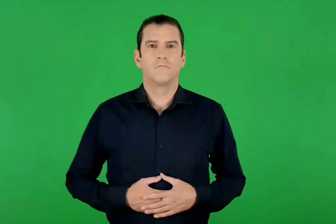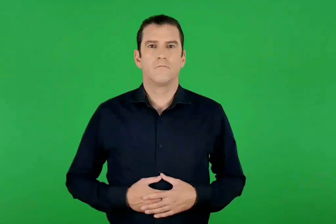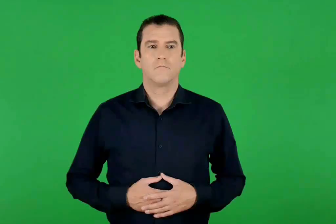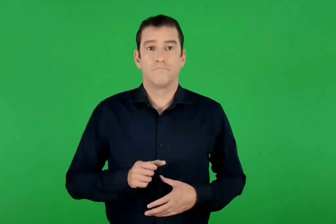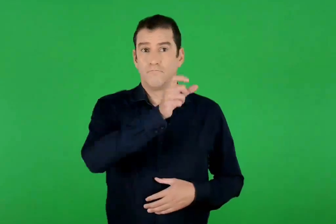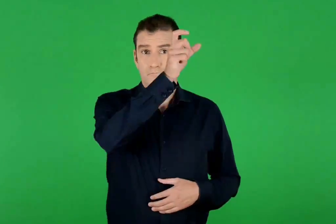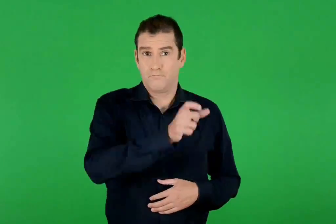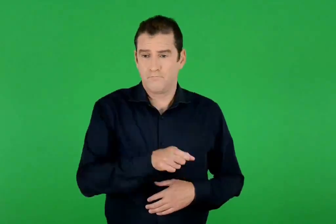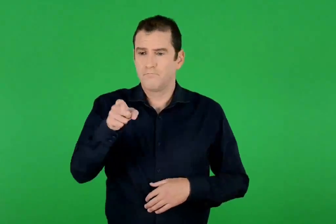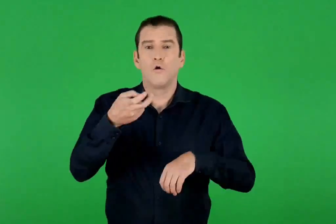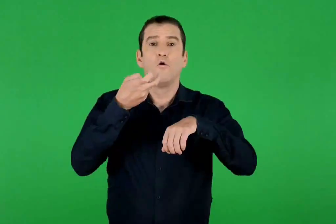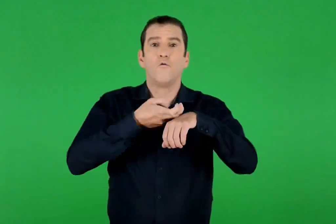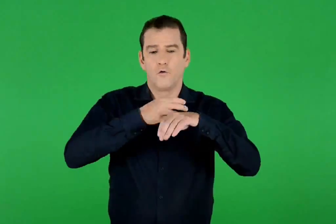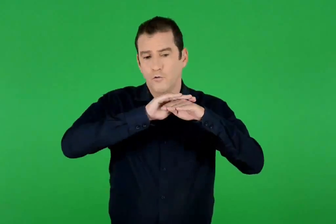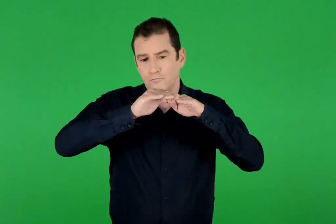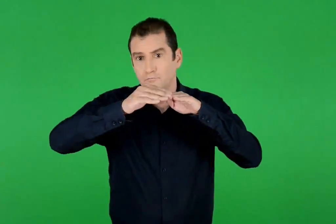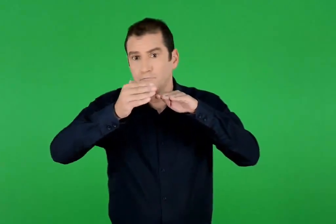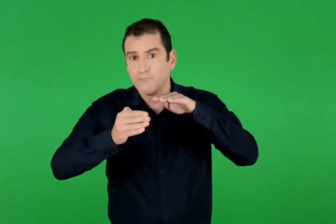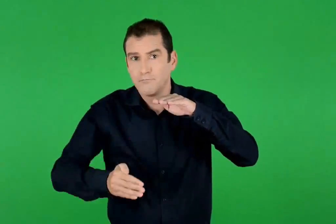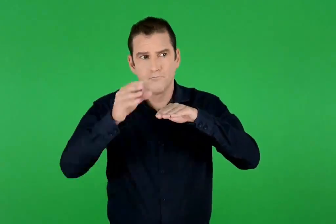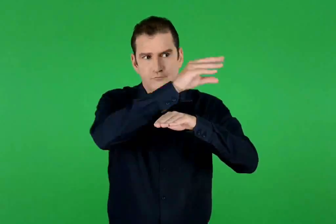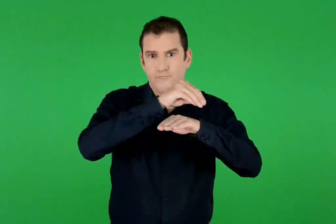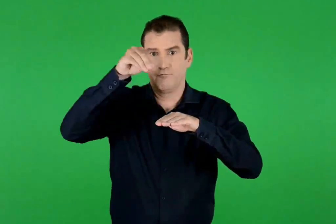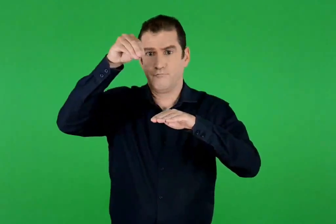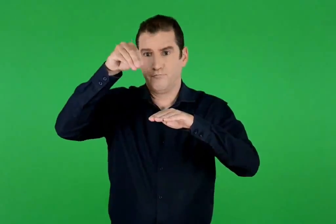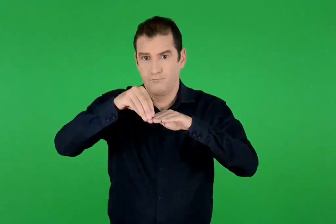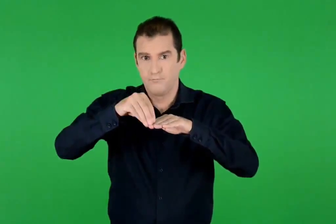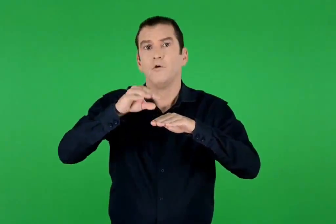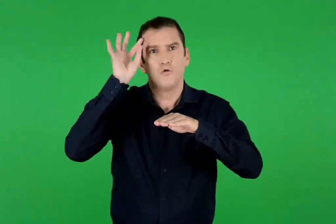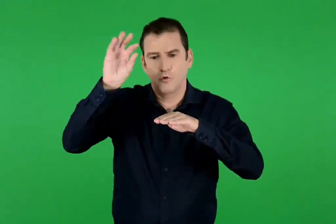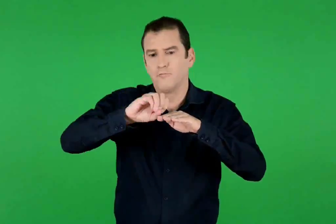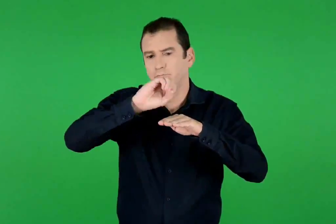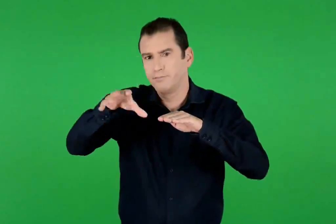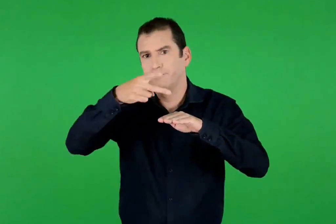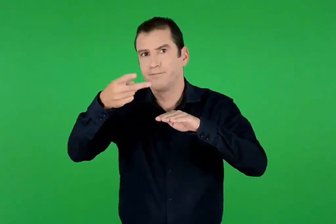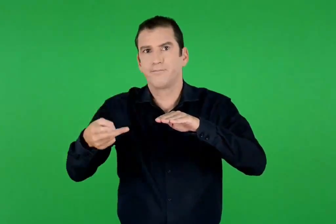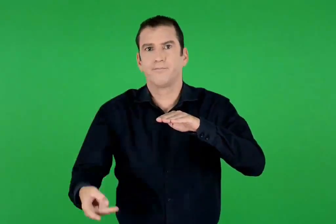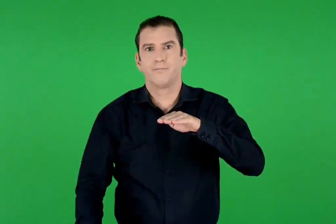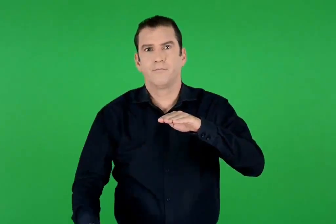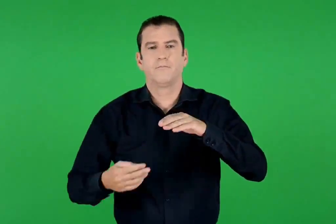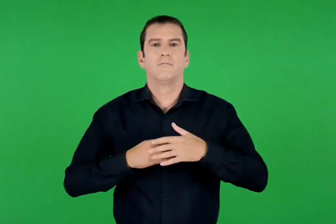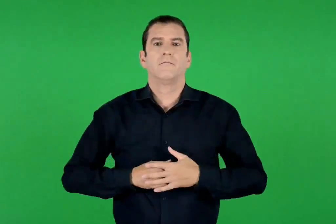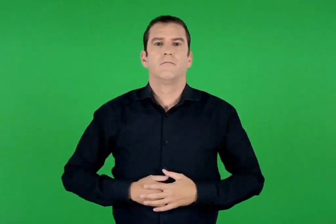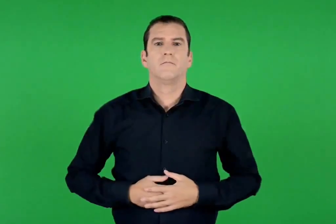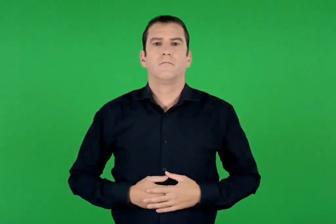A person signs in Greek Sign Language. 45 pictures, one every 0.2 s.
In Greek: τον έφεραν στην άκρη του βουνού για να τον ρίξουν στον γκρεμό
